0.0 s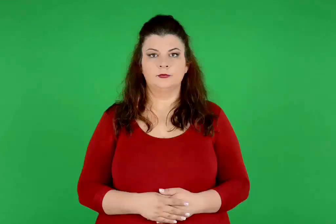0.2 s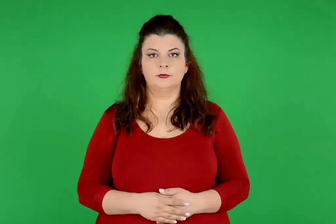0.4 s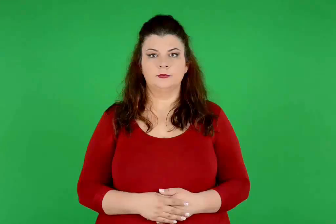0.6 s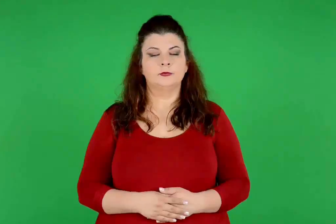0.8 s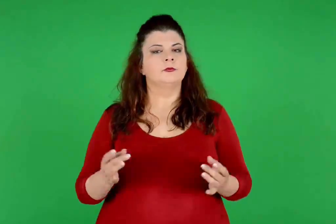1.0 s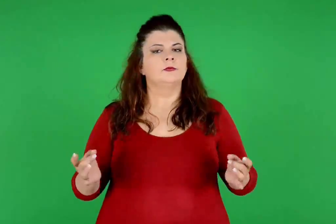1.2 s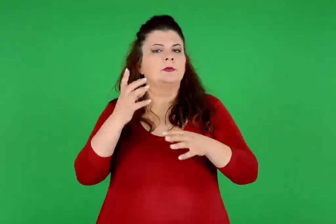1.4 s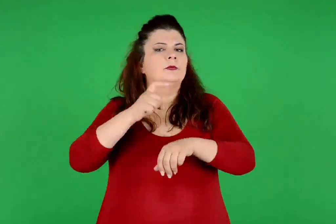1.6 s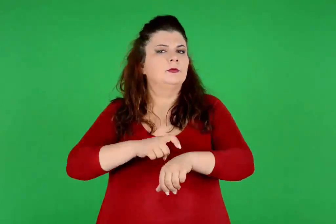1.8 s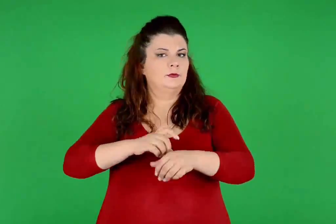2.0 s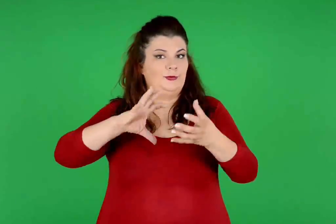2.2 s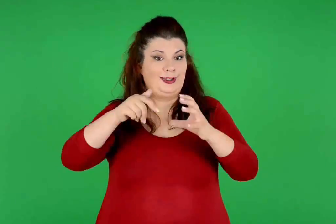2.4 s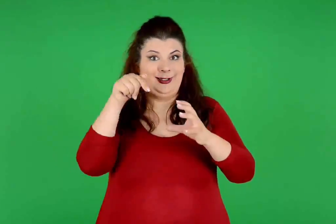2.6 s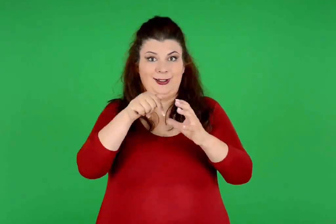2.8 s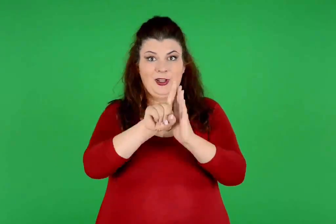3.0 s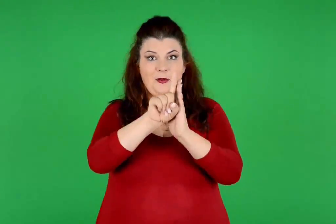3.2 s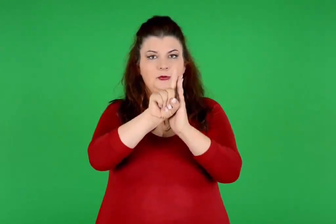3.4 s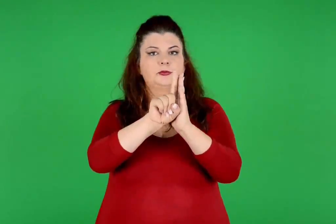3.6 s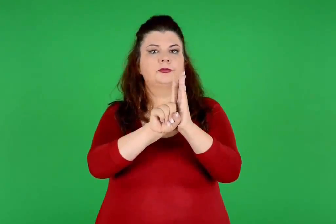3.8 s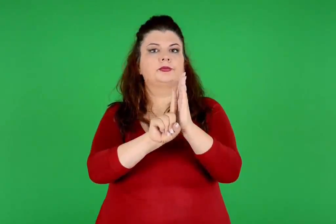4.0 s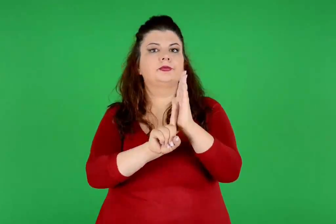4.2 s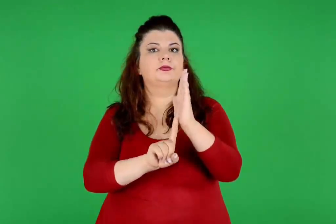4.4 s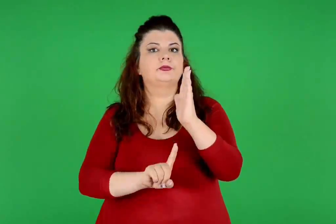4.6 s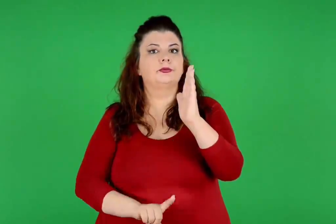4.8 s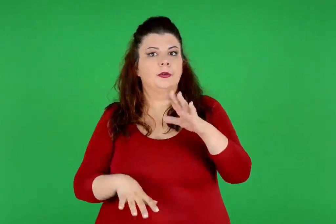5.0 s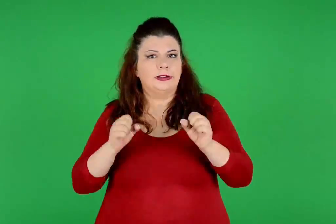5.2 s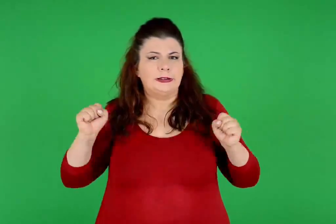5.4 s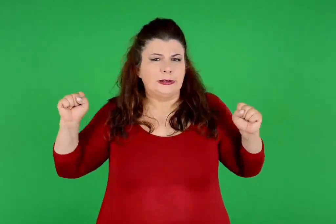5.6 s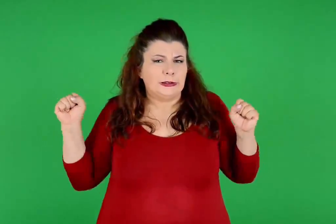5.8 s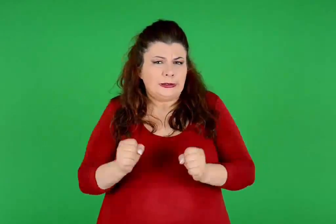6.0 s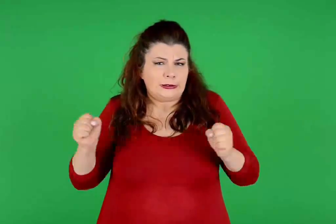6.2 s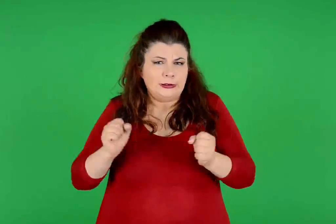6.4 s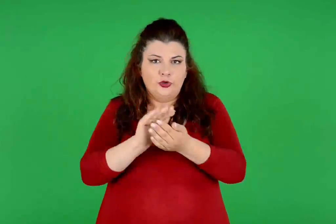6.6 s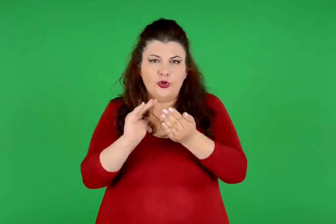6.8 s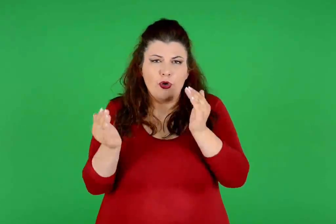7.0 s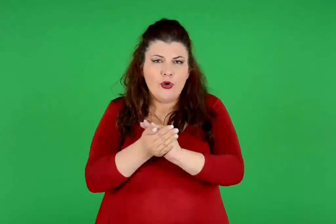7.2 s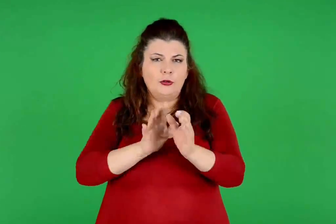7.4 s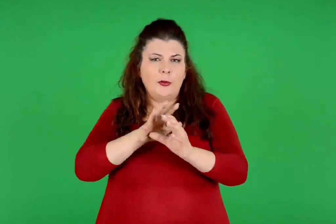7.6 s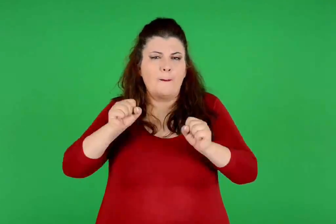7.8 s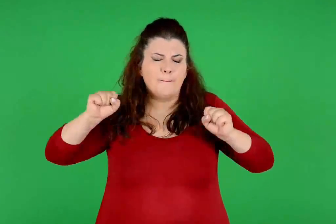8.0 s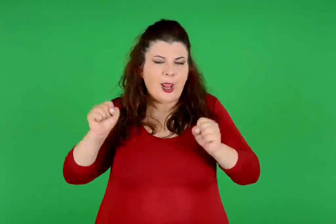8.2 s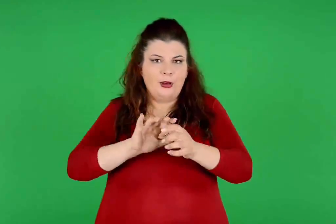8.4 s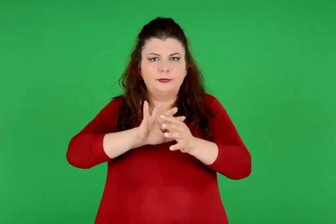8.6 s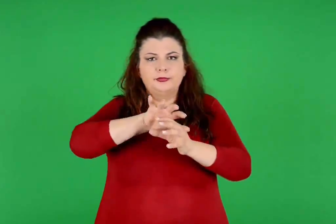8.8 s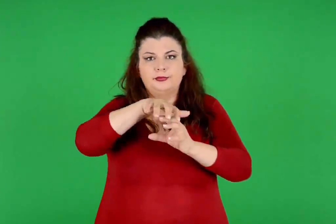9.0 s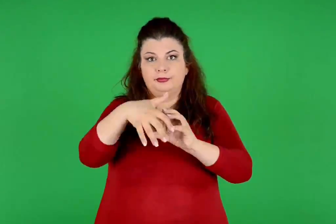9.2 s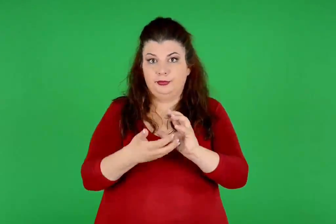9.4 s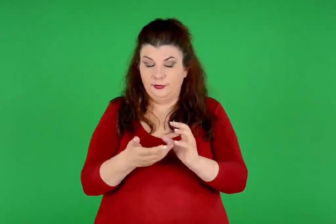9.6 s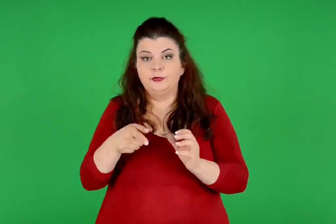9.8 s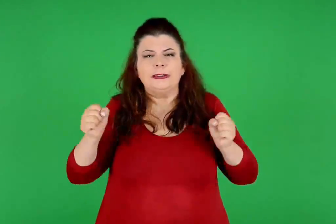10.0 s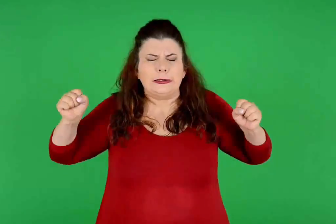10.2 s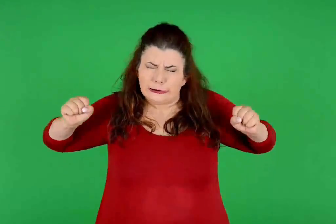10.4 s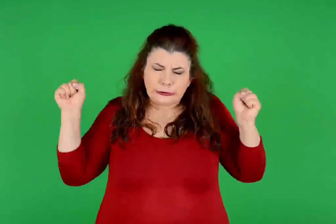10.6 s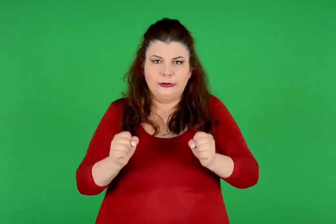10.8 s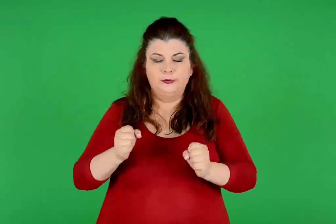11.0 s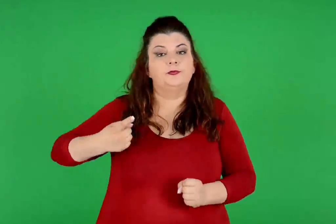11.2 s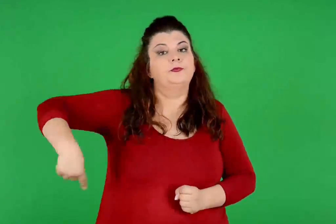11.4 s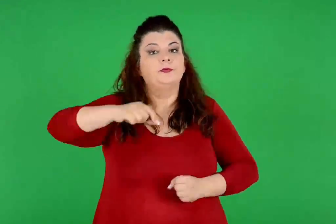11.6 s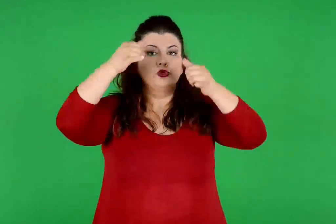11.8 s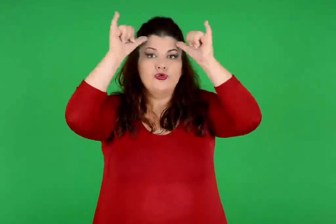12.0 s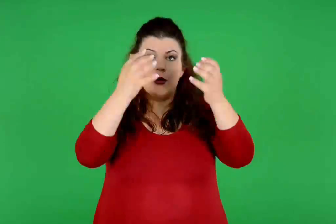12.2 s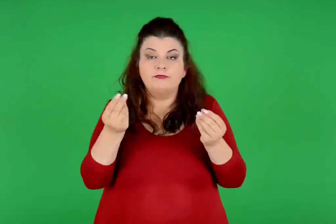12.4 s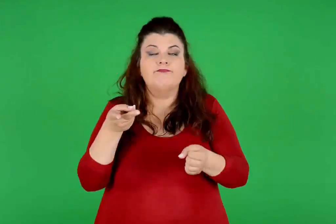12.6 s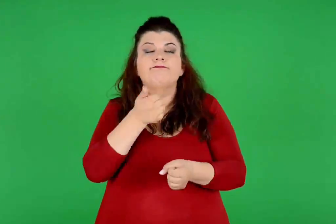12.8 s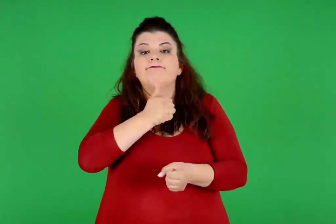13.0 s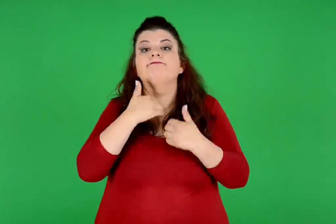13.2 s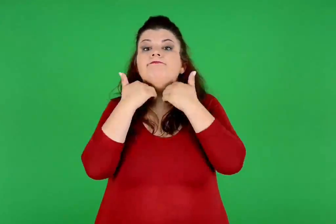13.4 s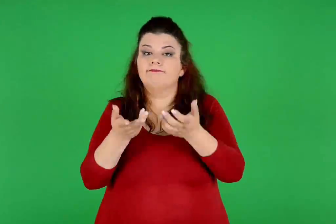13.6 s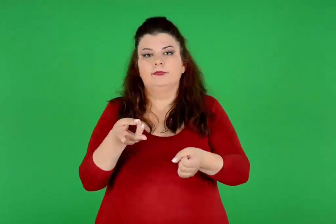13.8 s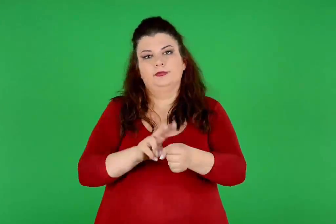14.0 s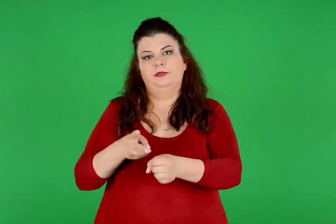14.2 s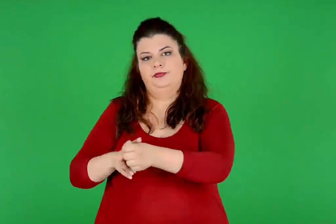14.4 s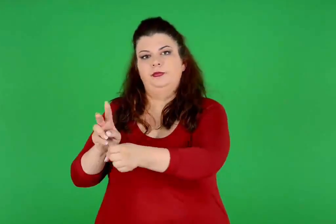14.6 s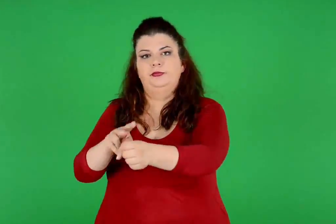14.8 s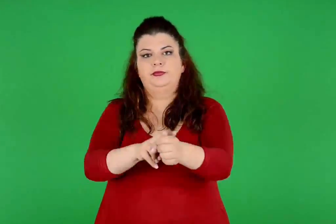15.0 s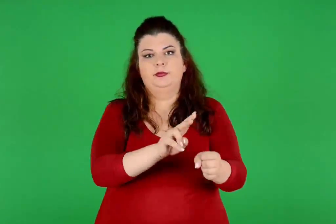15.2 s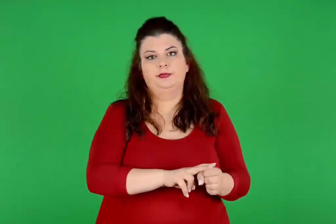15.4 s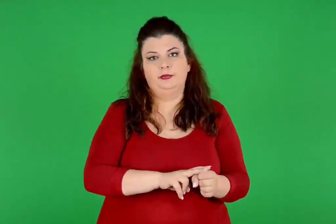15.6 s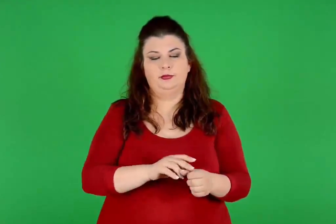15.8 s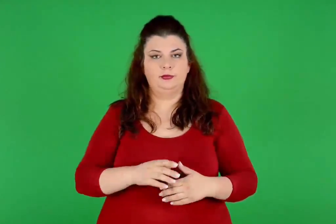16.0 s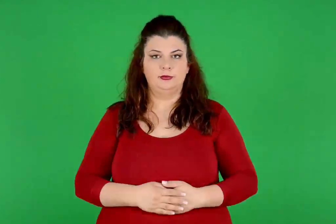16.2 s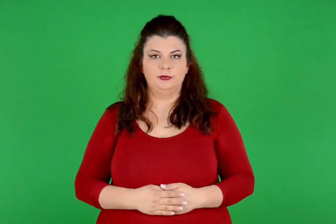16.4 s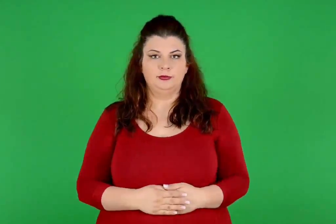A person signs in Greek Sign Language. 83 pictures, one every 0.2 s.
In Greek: κάποτε η θερμοκρασία της γης άρχισε να πέφτει. χιόνια και πάγοι σκέπασαν το μεγαλύτερο μέρος της. το κρύο ήταν τσουχτερό πολλά ζώα δεν άντεξαν το κρύο και πέθαναν
